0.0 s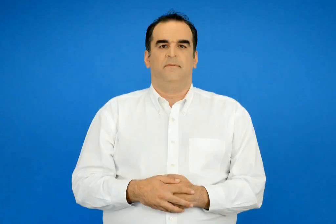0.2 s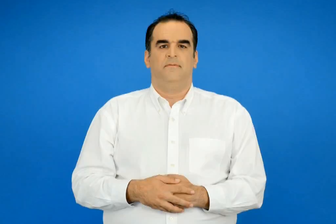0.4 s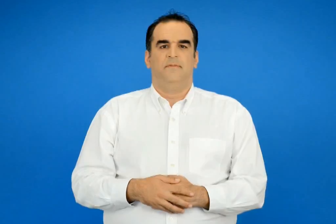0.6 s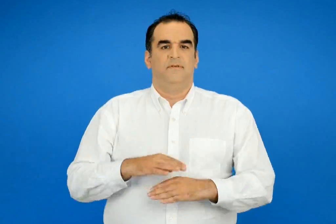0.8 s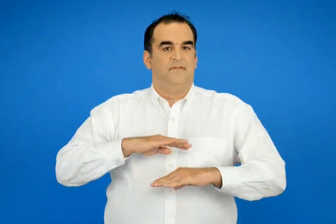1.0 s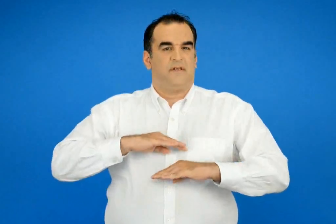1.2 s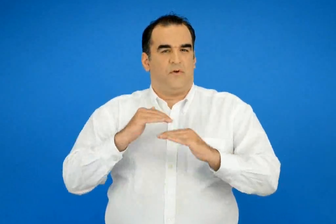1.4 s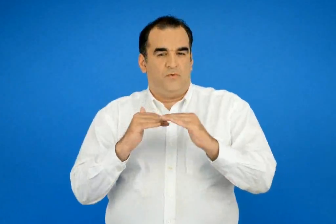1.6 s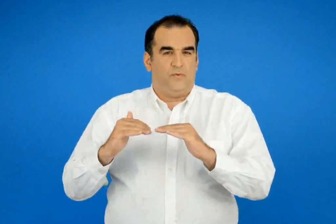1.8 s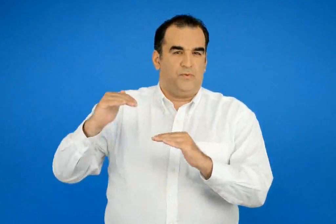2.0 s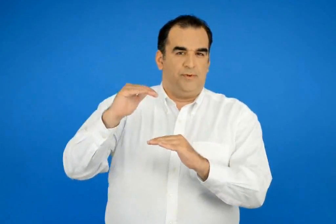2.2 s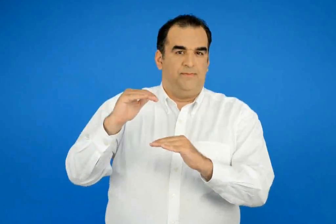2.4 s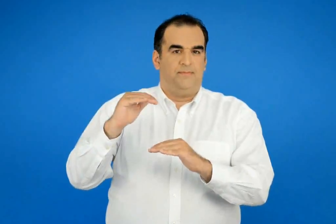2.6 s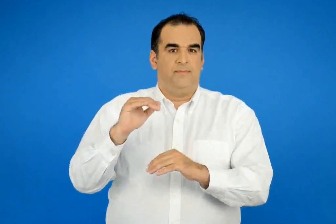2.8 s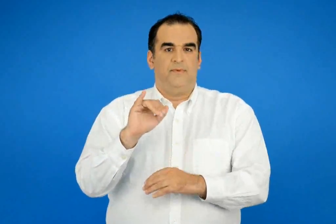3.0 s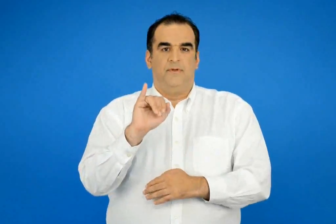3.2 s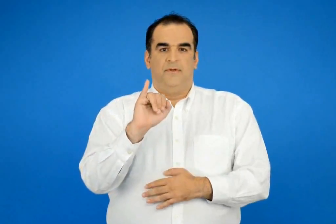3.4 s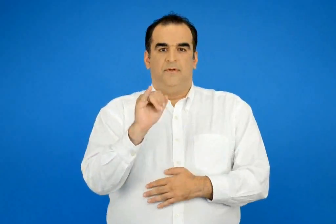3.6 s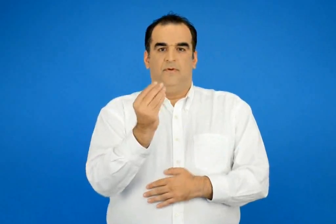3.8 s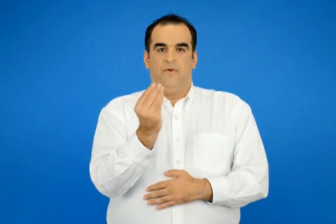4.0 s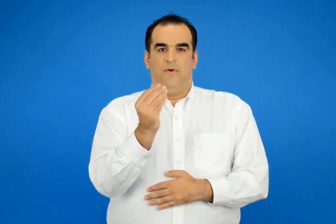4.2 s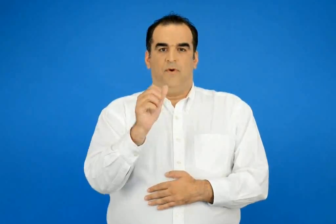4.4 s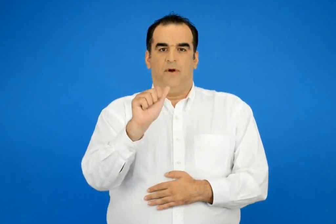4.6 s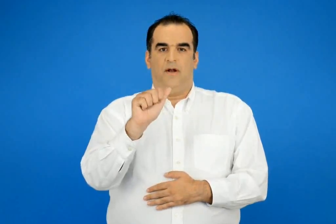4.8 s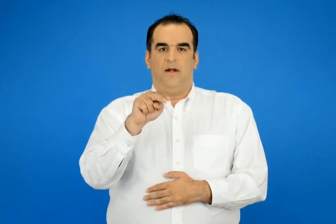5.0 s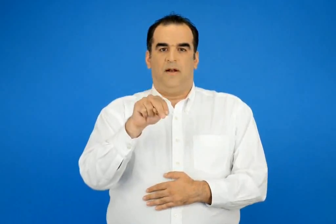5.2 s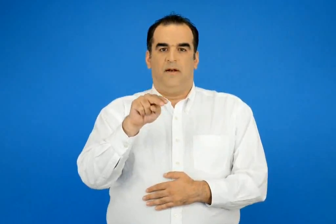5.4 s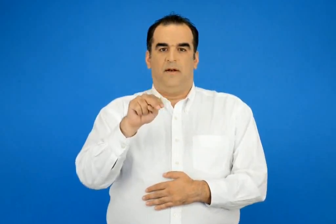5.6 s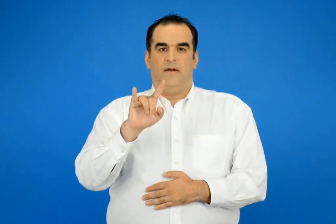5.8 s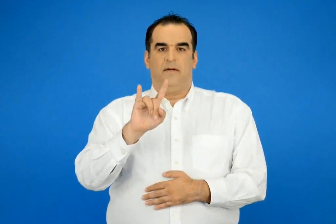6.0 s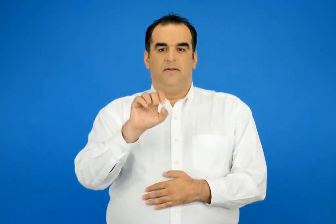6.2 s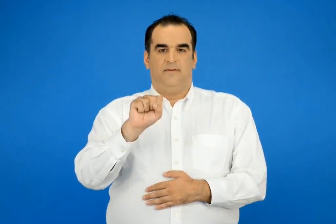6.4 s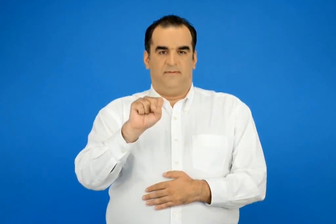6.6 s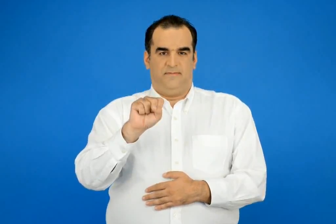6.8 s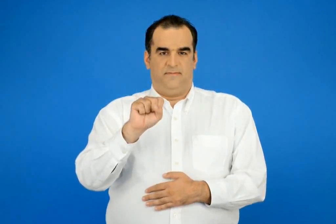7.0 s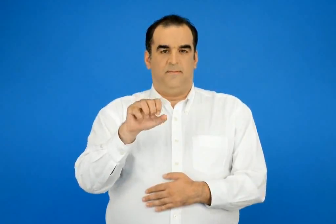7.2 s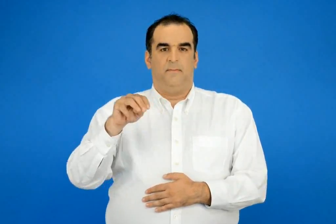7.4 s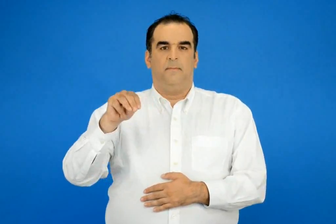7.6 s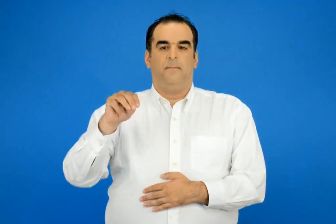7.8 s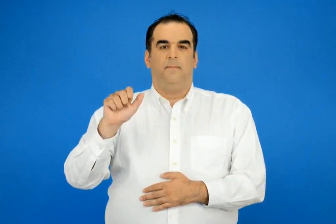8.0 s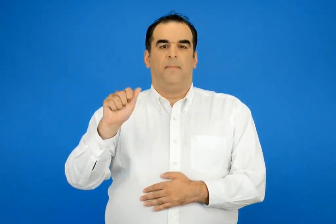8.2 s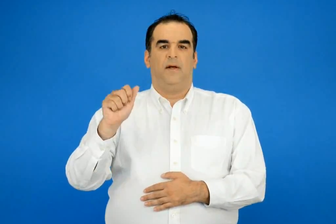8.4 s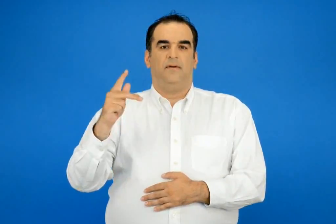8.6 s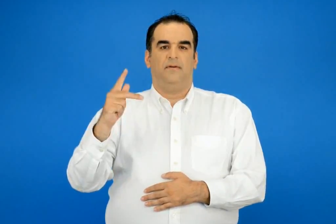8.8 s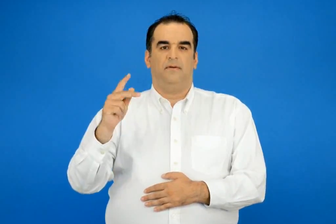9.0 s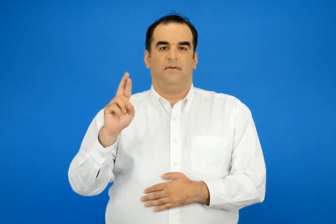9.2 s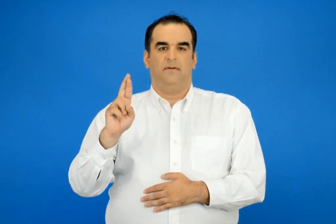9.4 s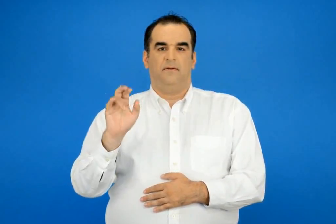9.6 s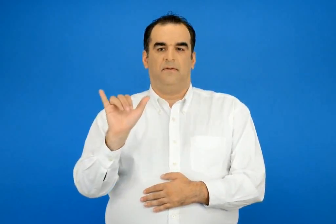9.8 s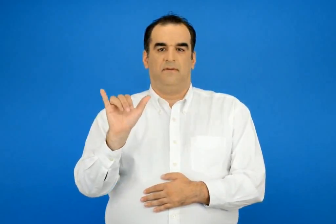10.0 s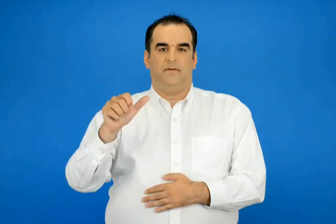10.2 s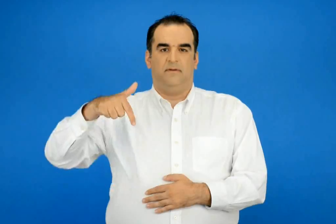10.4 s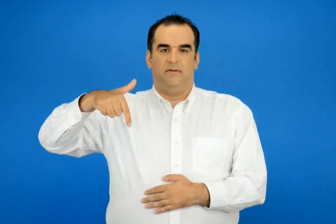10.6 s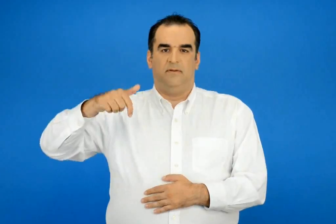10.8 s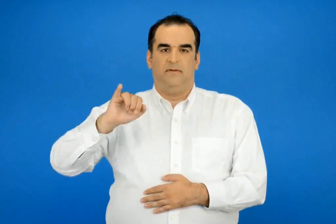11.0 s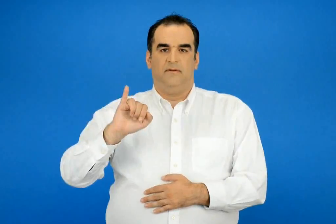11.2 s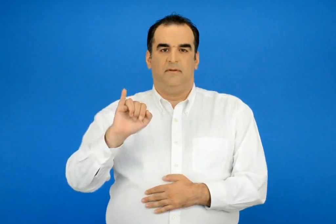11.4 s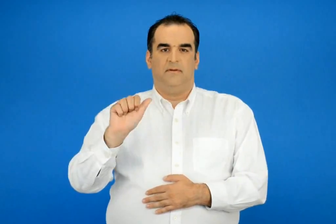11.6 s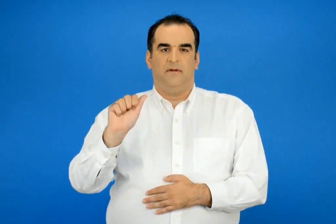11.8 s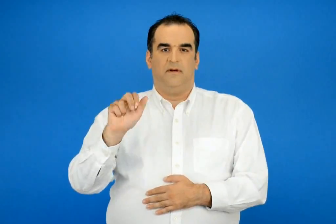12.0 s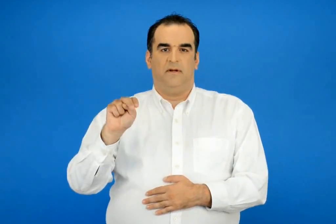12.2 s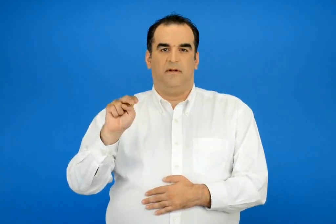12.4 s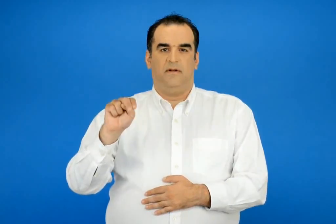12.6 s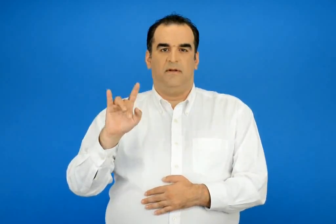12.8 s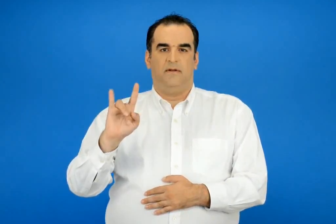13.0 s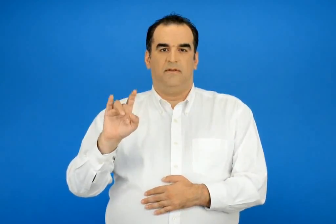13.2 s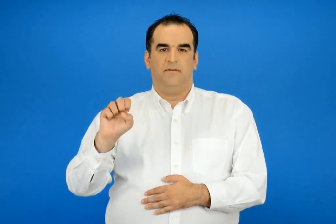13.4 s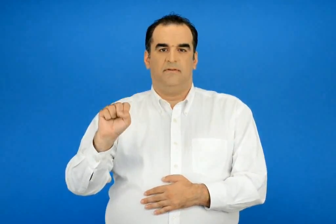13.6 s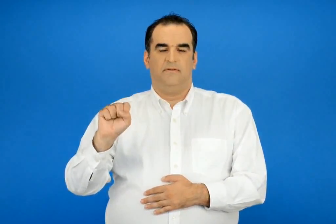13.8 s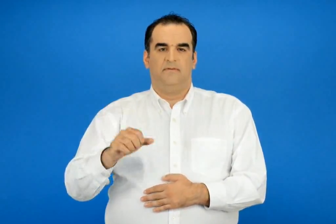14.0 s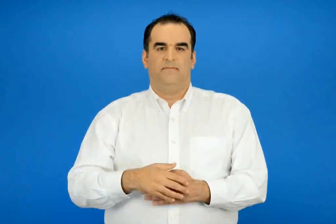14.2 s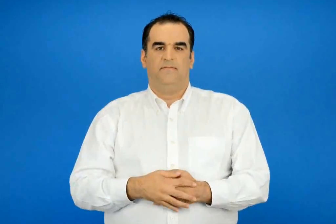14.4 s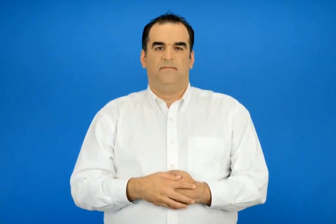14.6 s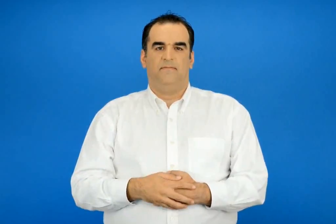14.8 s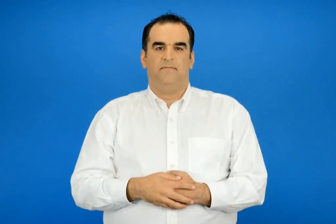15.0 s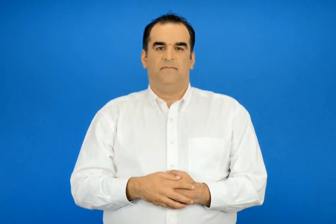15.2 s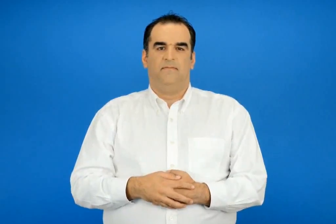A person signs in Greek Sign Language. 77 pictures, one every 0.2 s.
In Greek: στρατηγός ιωάννης μακρυγιάννης
